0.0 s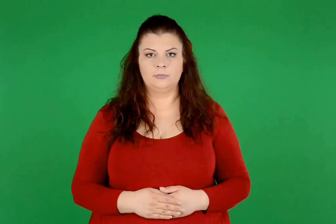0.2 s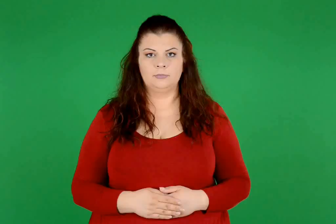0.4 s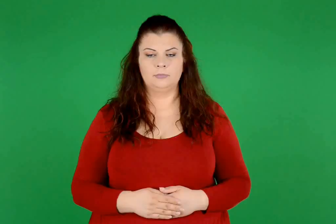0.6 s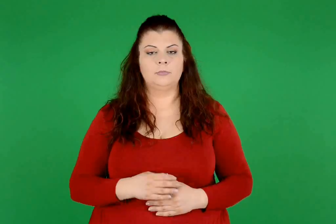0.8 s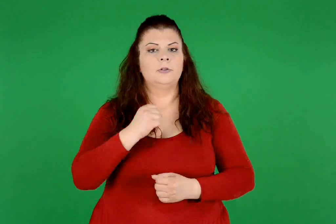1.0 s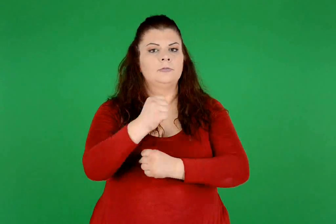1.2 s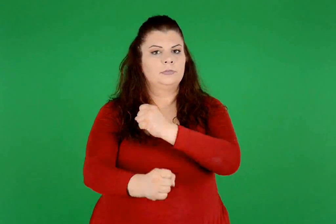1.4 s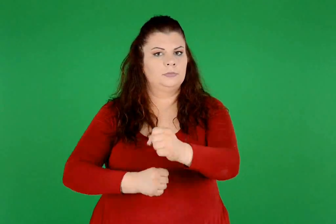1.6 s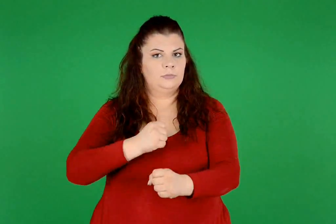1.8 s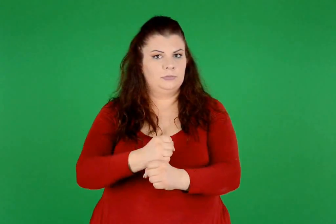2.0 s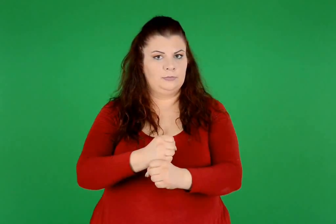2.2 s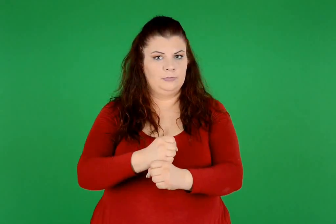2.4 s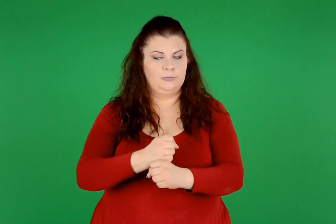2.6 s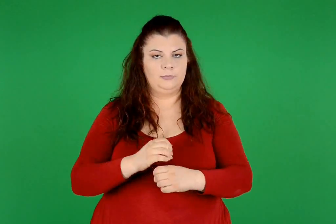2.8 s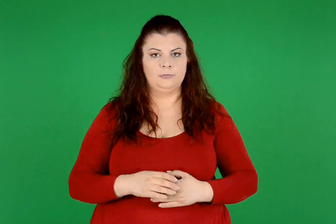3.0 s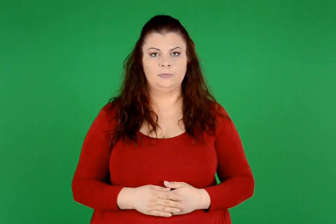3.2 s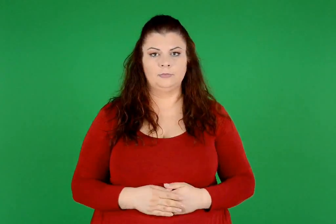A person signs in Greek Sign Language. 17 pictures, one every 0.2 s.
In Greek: έτος
